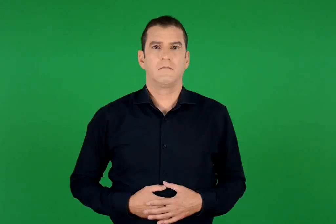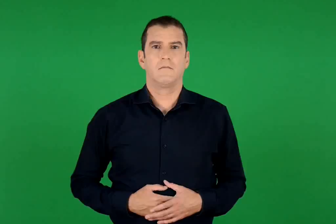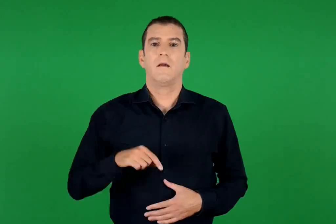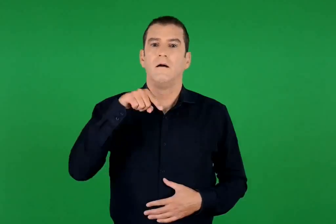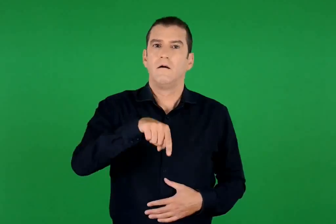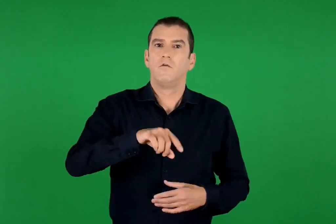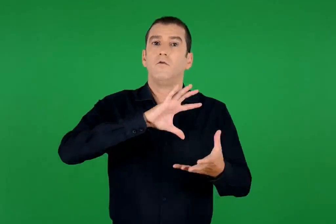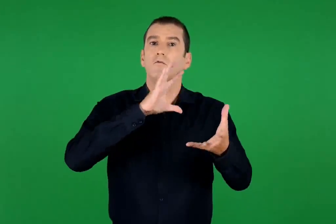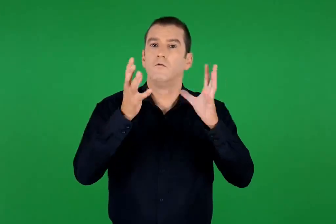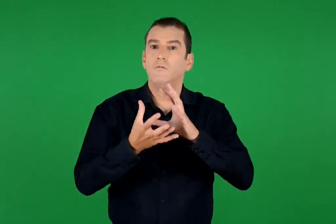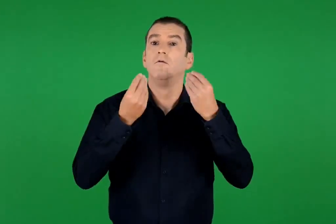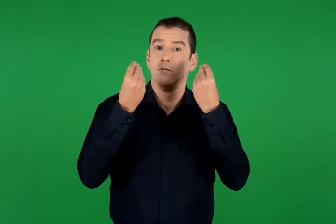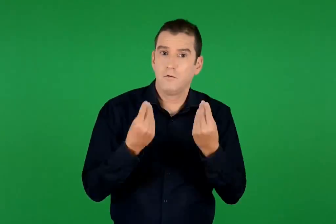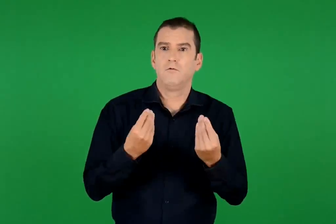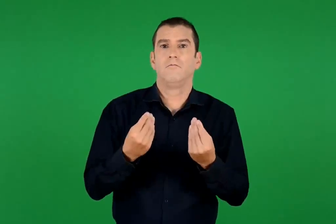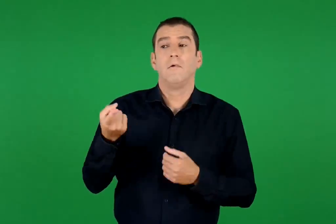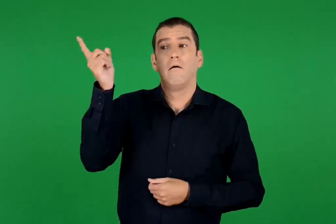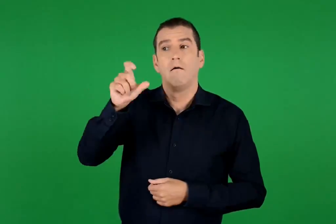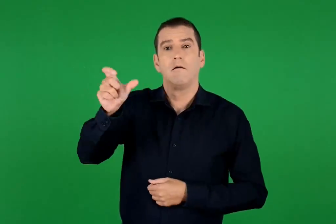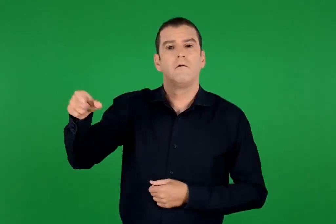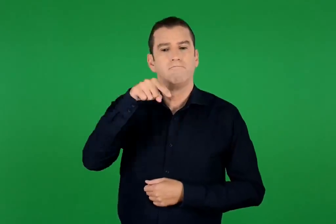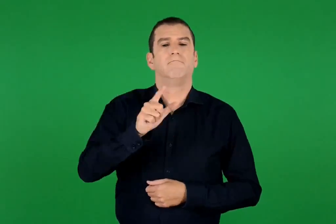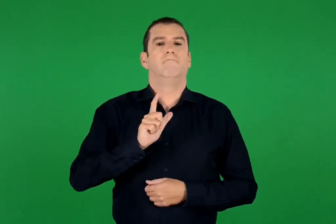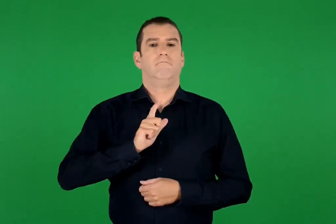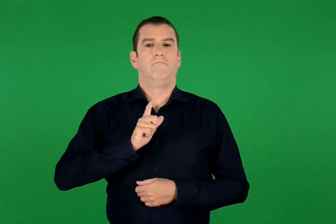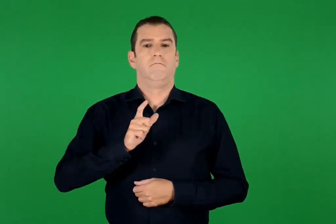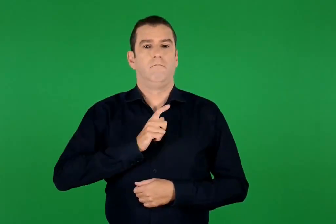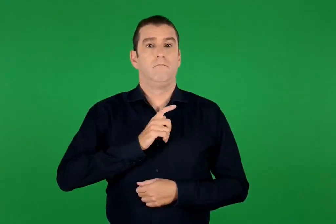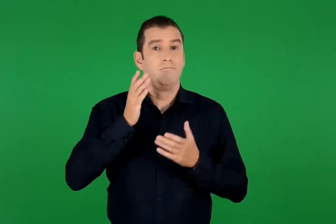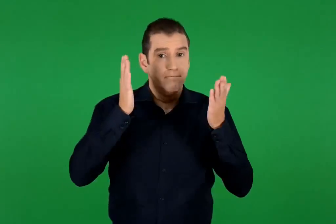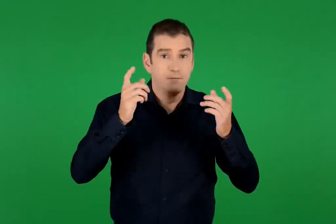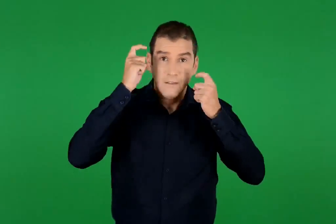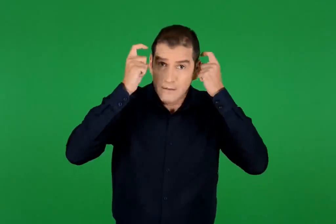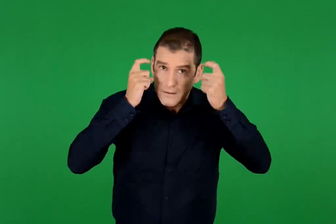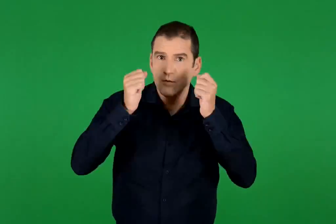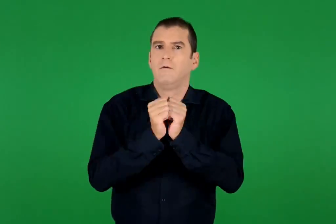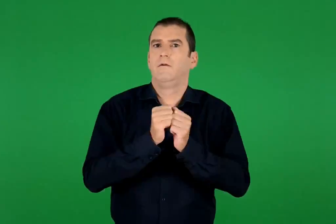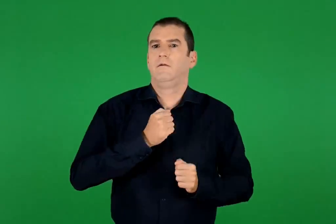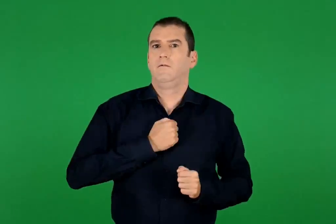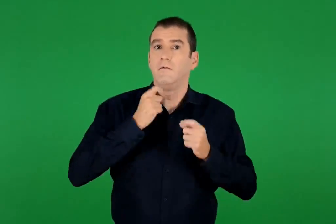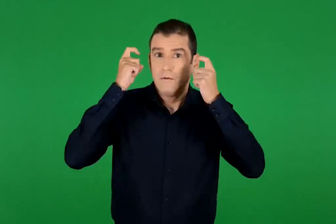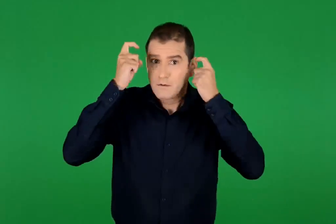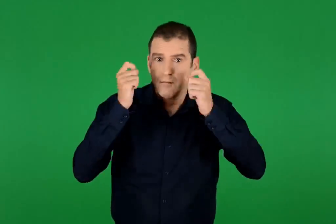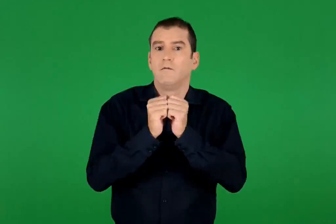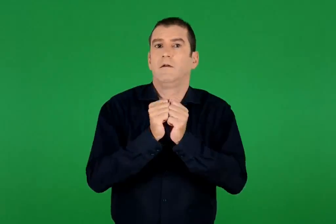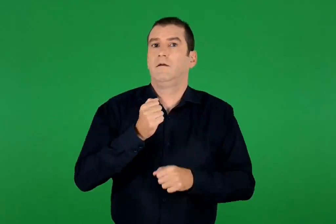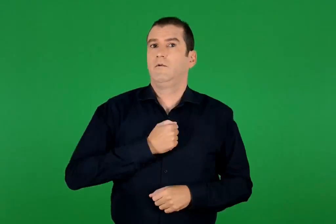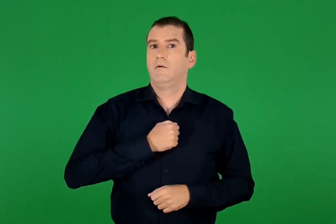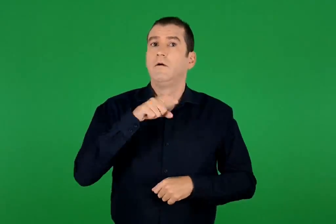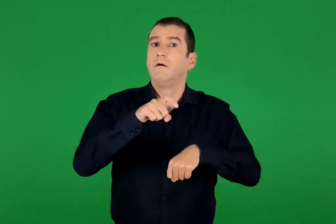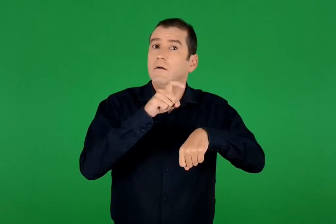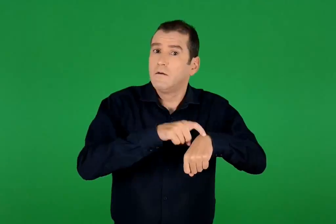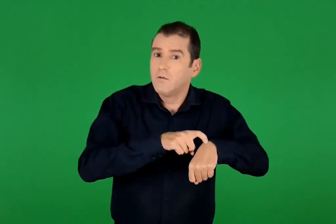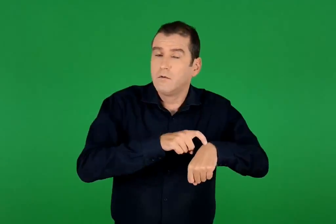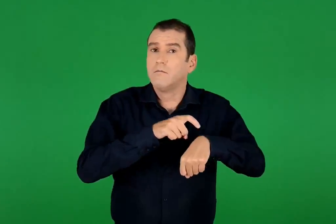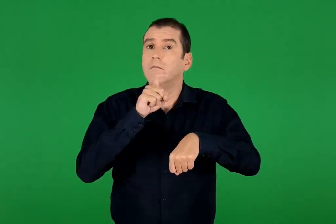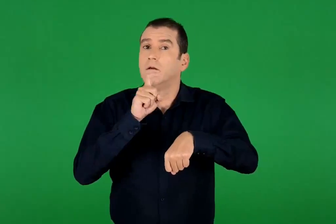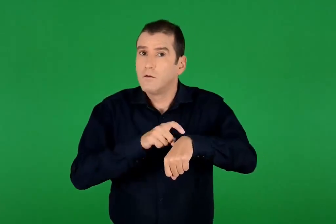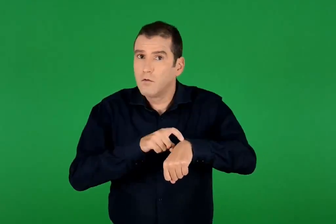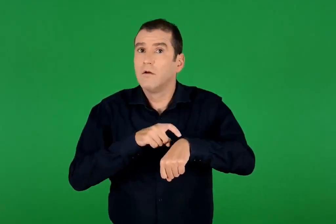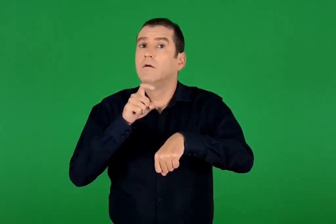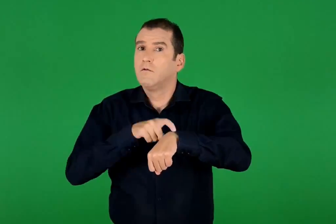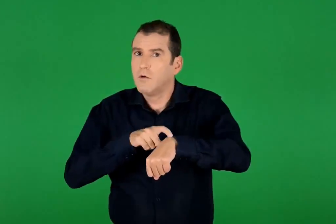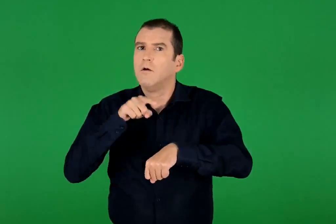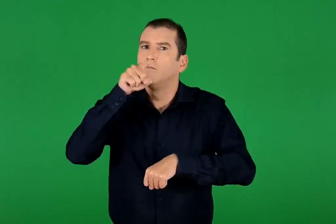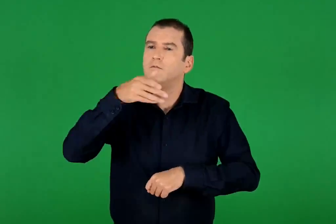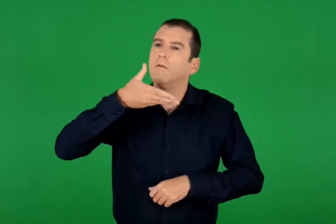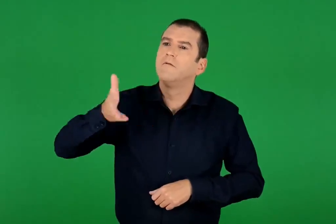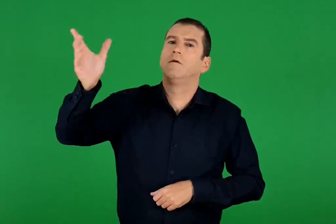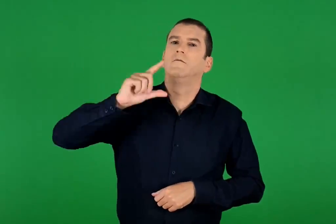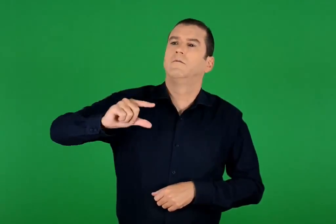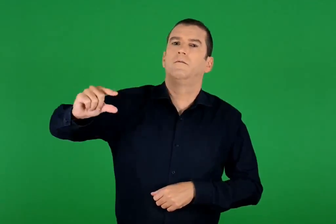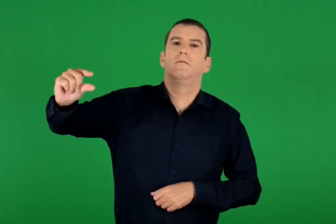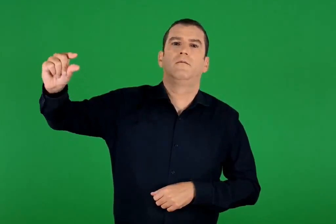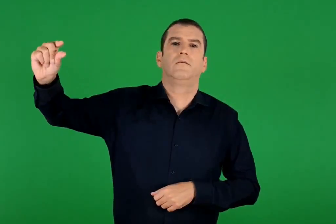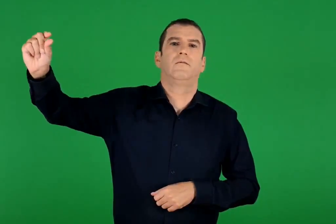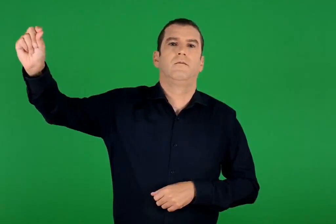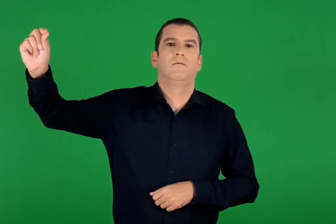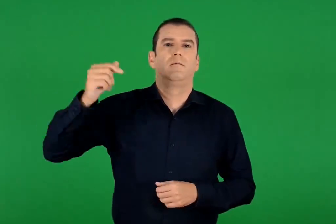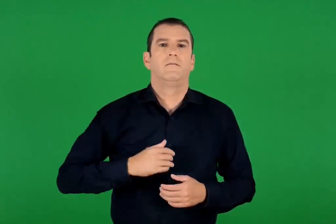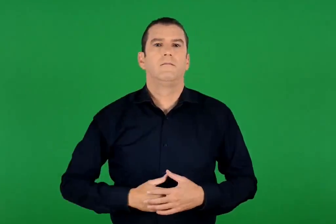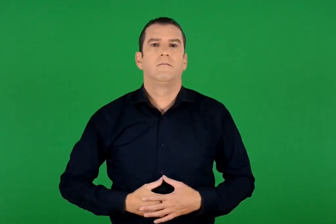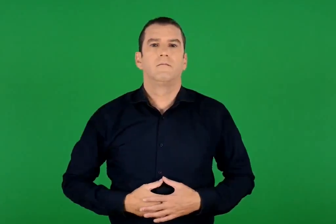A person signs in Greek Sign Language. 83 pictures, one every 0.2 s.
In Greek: αυτόν τον κόσμο τον καλό άλλοι τον καρτεράνε βρε σκέψου φίλε μου , σκέψου φίλε μου την ώρα , την ώρα , την ώρα που θα φεύγεις
